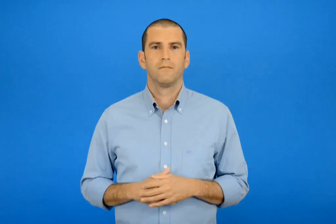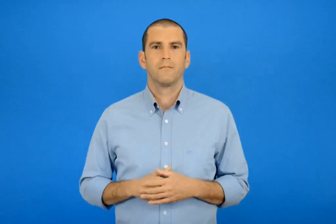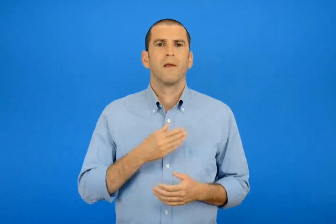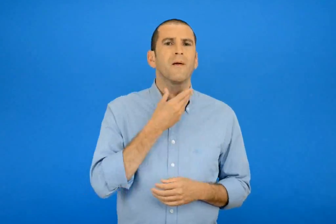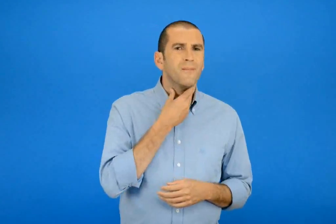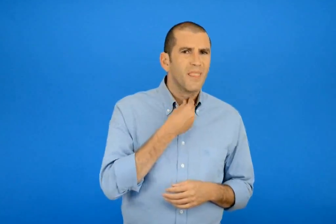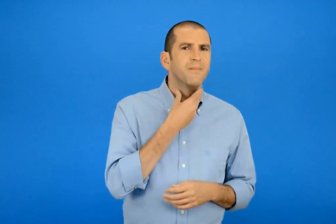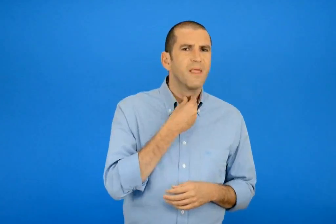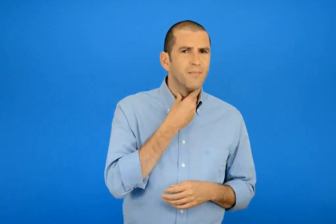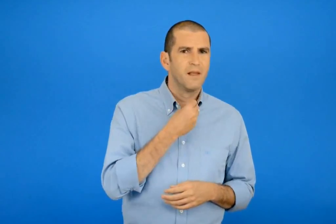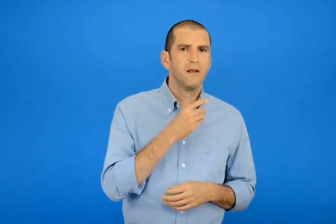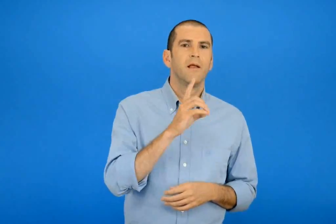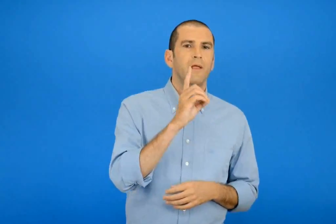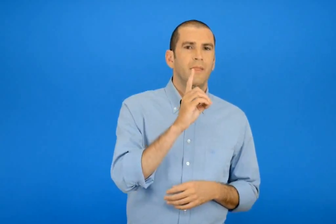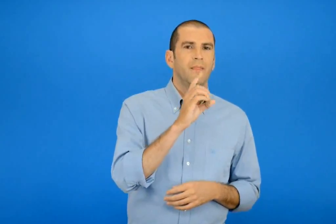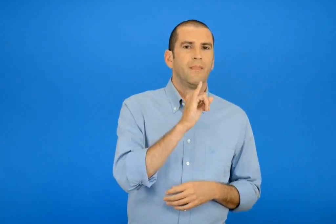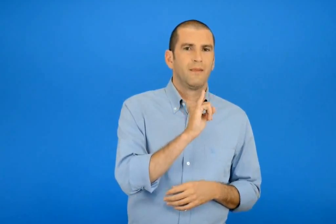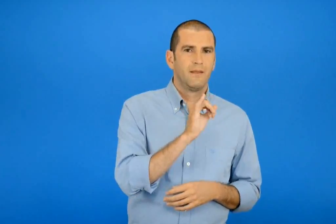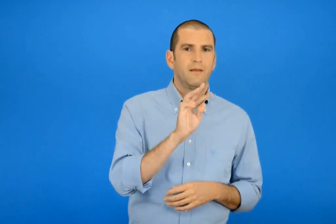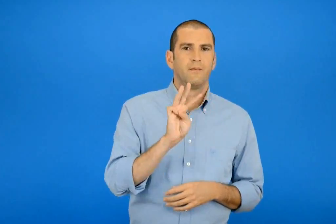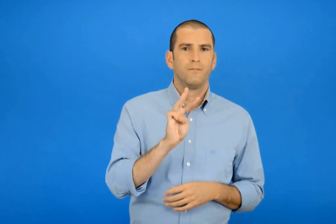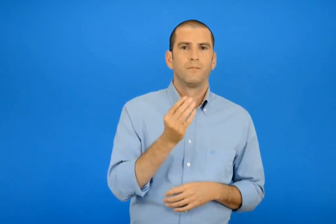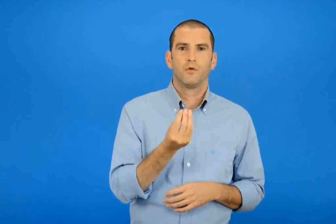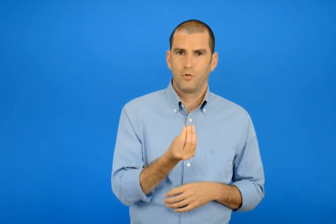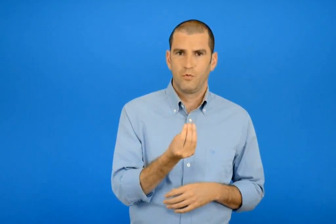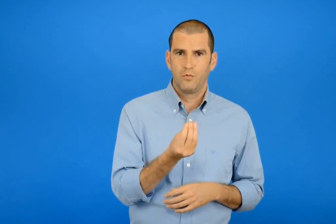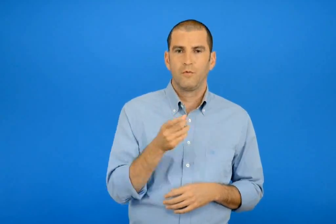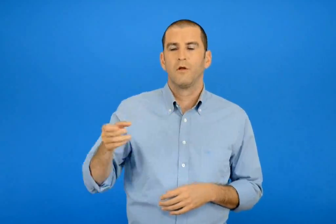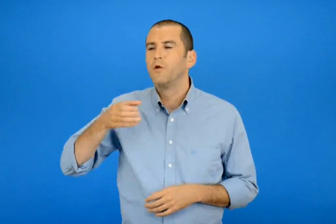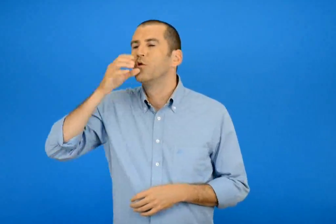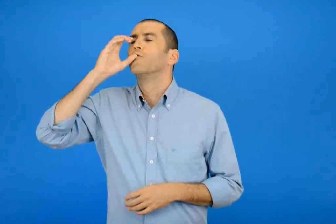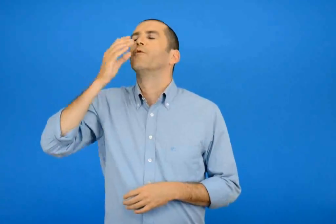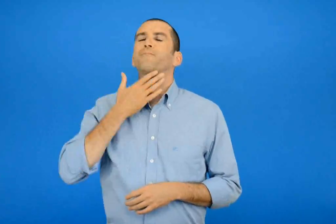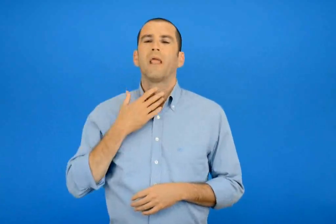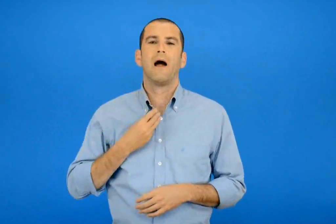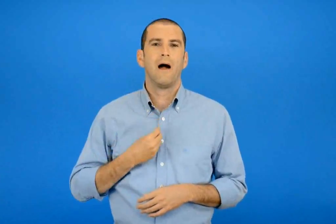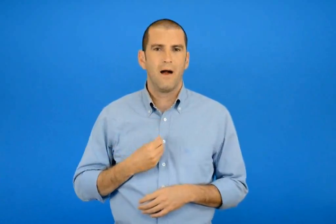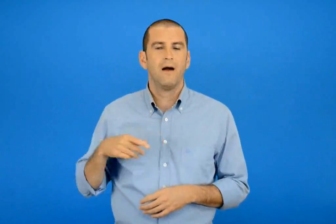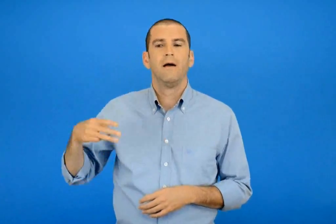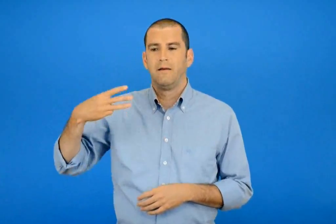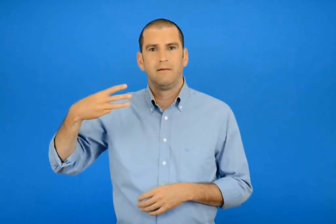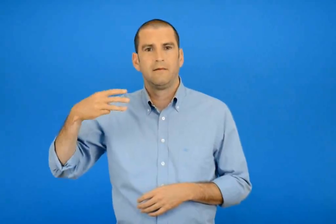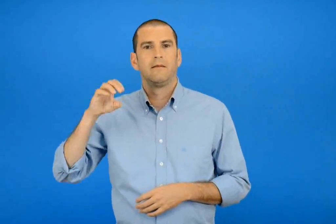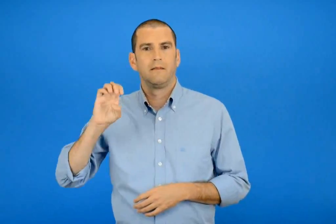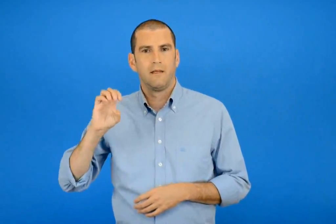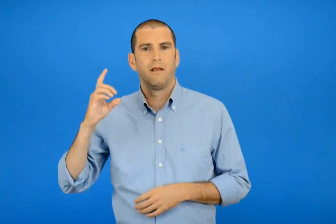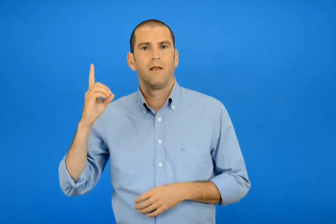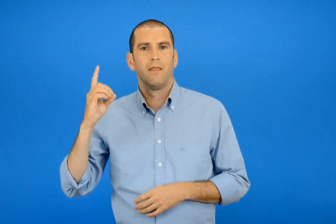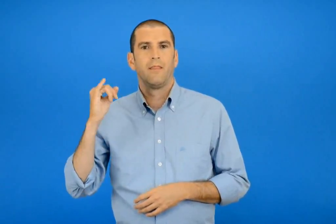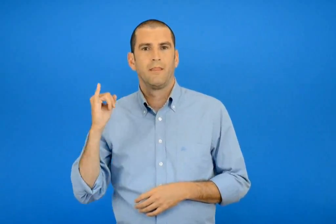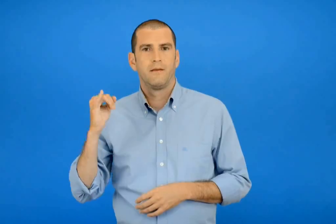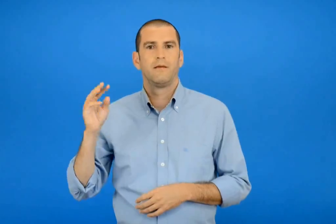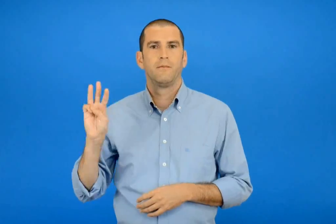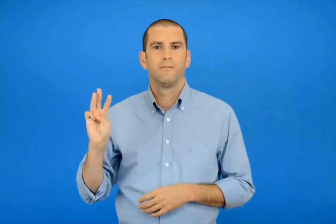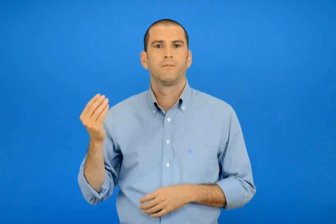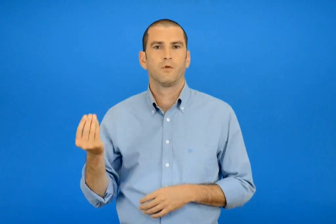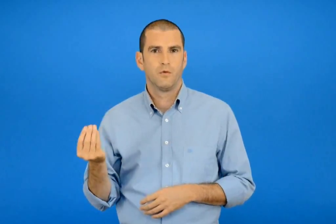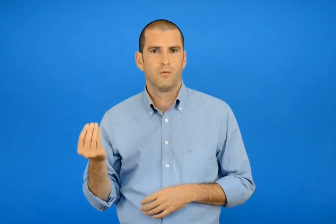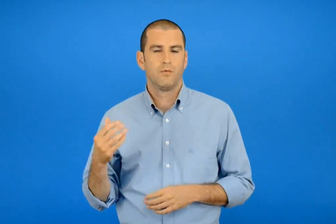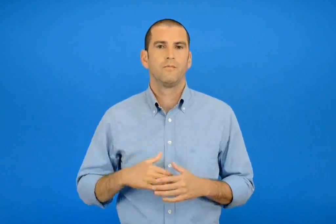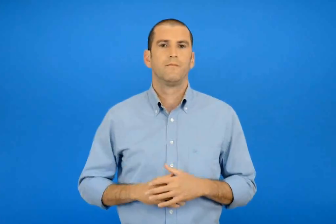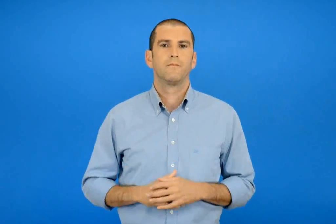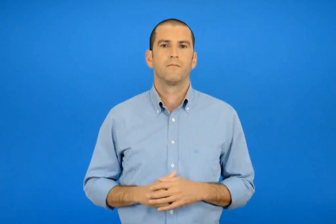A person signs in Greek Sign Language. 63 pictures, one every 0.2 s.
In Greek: διψώ ξεδιψώ
